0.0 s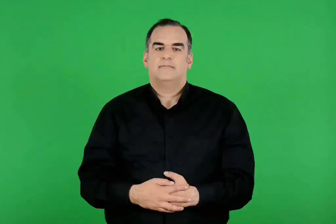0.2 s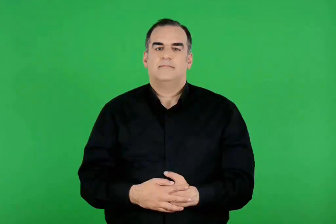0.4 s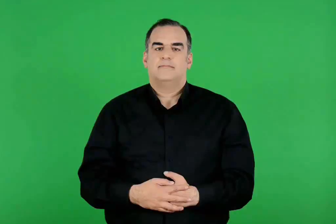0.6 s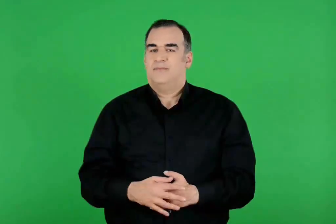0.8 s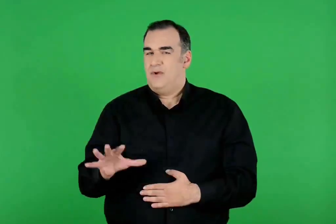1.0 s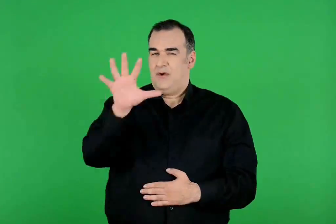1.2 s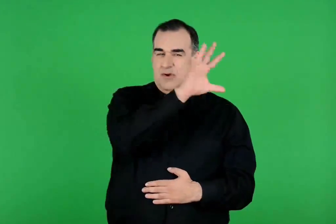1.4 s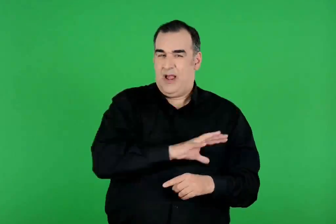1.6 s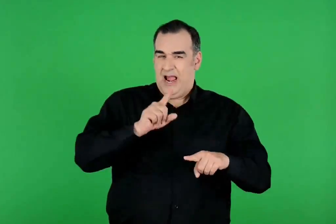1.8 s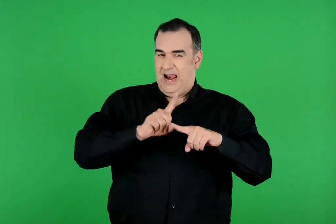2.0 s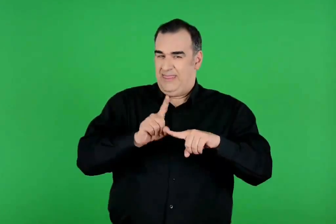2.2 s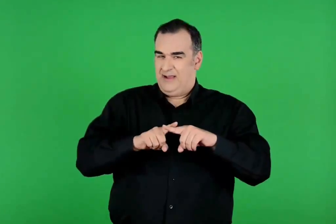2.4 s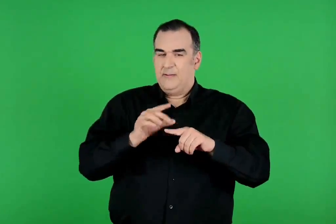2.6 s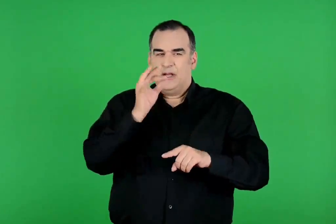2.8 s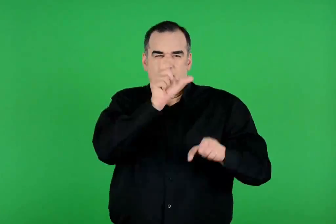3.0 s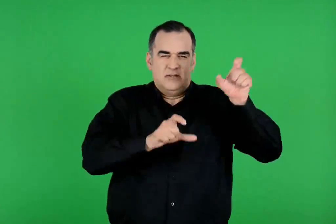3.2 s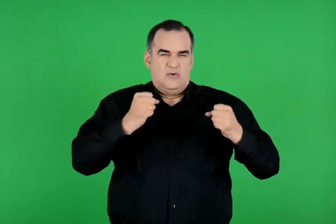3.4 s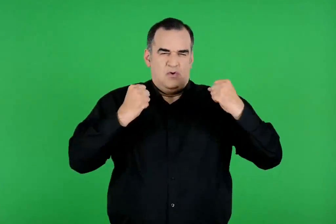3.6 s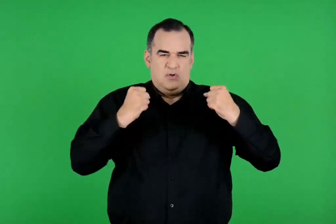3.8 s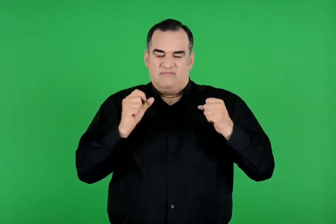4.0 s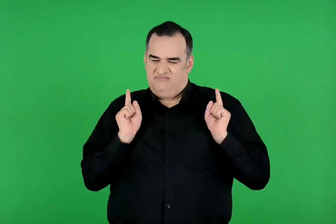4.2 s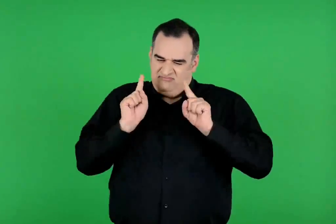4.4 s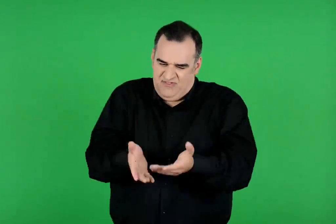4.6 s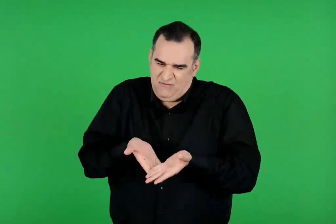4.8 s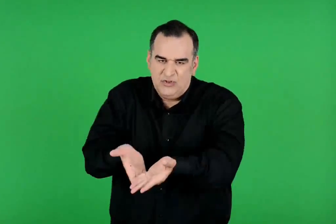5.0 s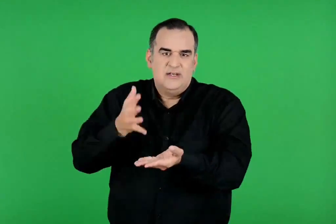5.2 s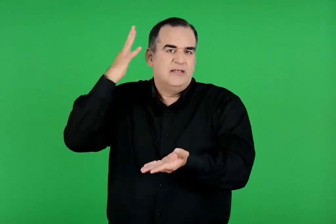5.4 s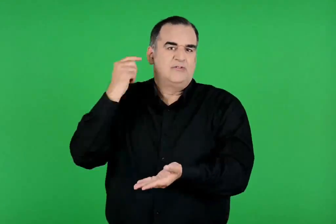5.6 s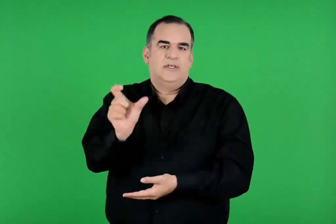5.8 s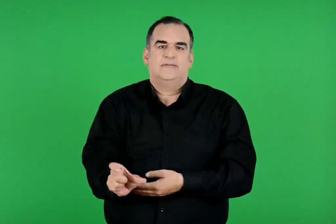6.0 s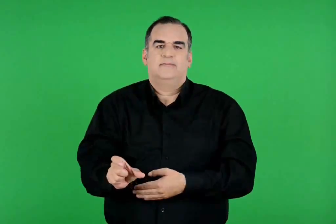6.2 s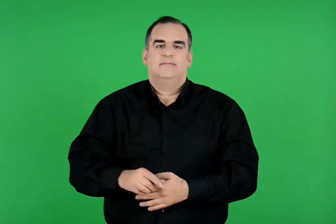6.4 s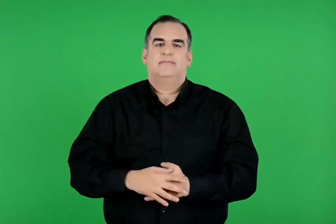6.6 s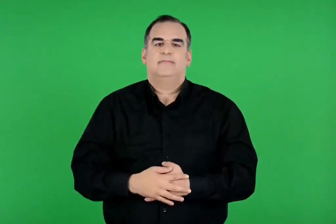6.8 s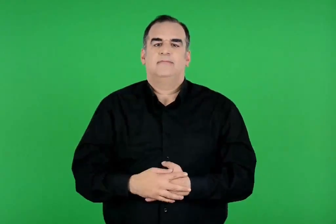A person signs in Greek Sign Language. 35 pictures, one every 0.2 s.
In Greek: τον ιάσονα ήρθαν να βοηθήσουν πενήντα ακόμη ήρωες από όλη την ελλάδα
